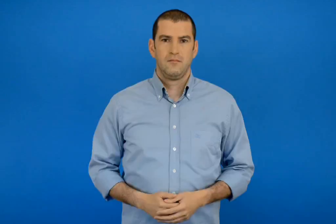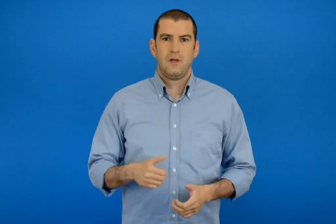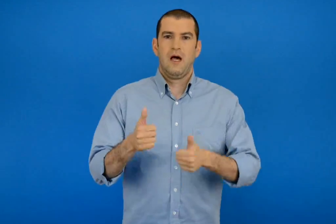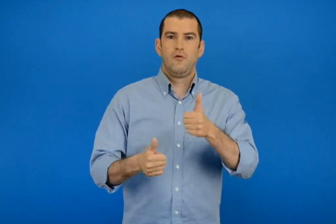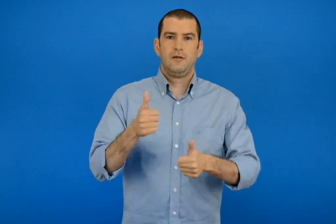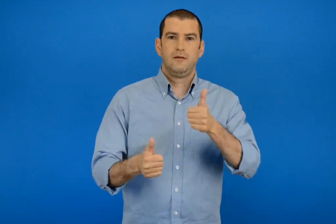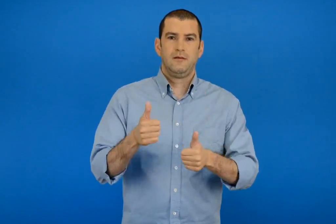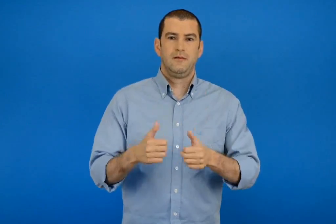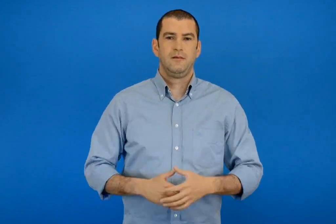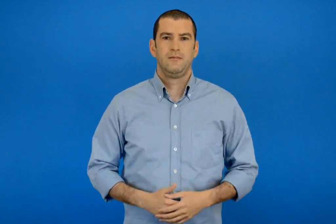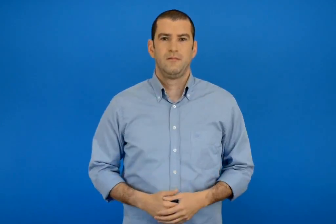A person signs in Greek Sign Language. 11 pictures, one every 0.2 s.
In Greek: αγώνας
